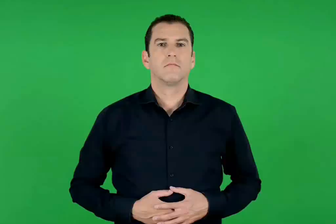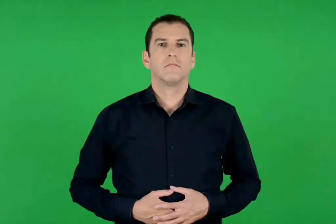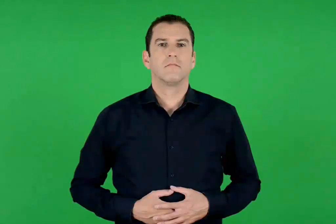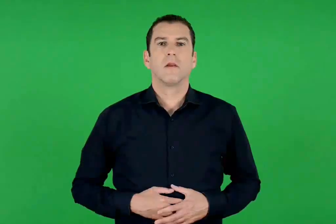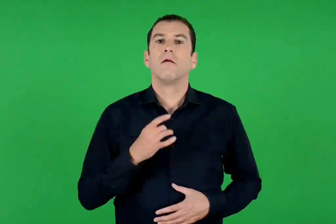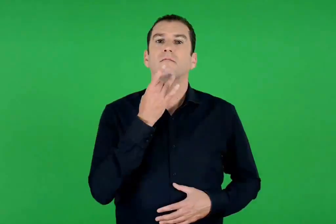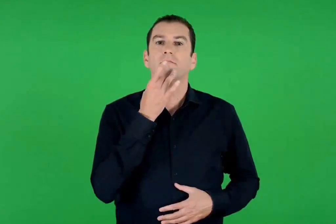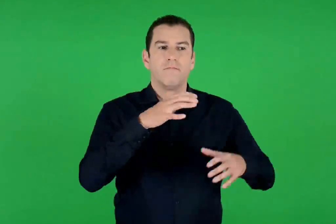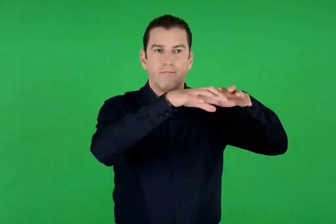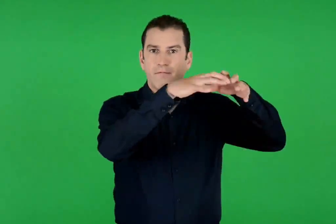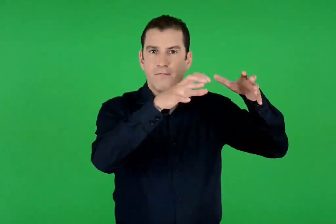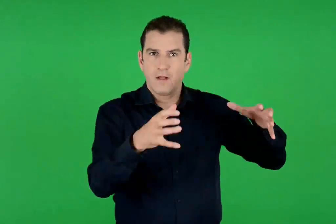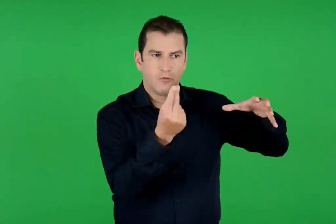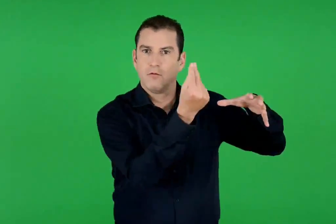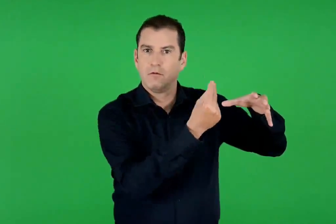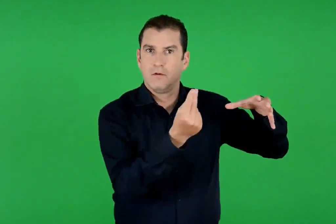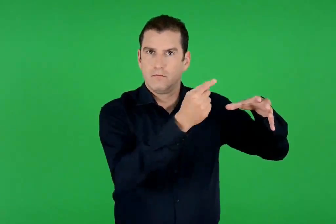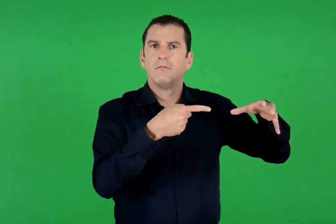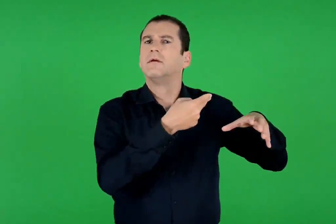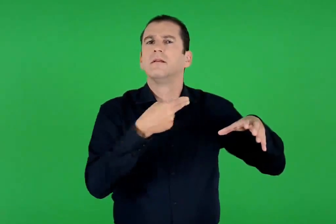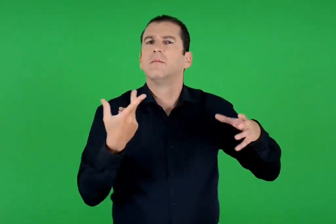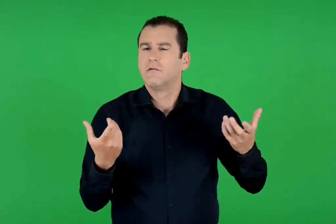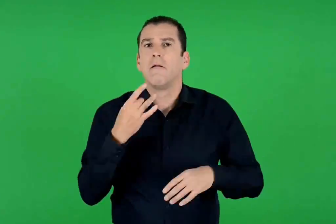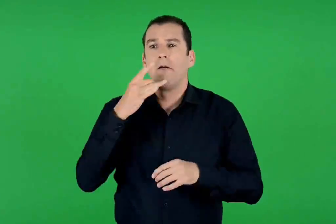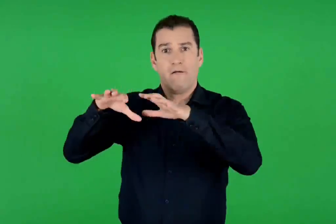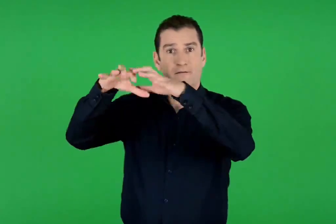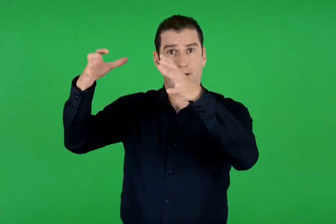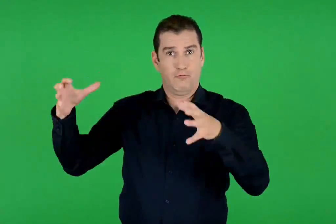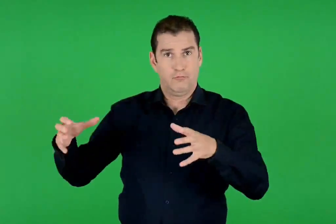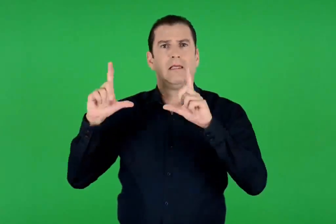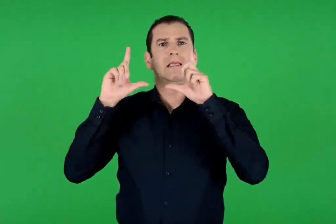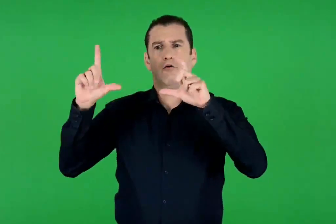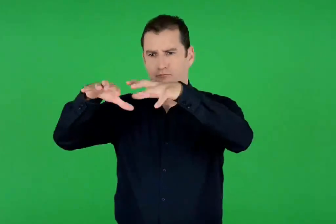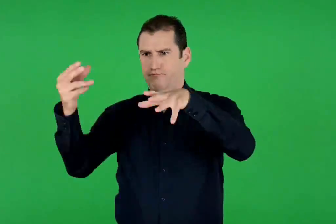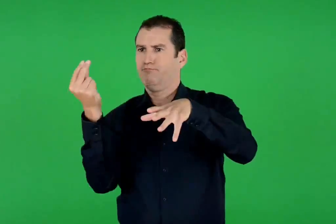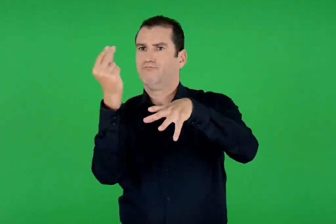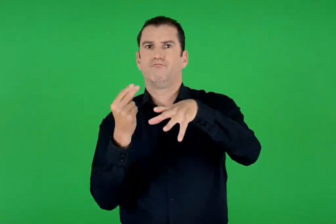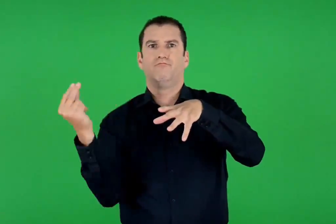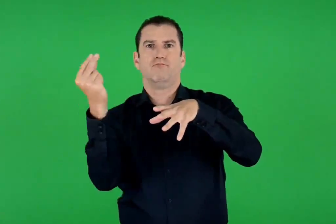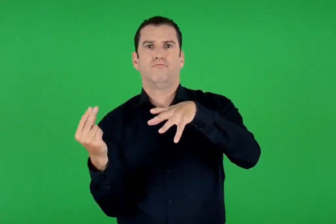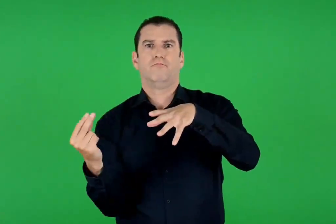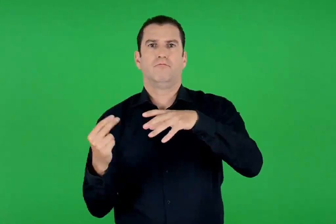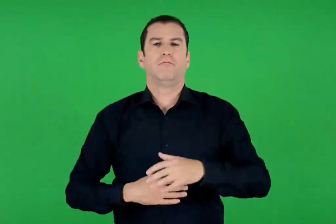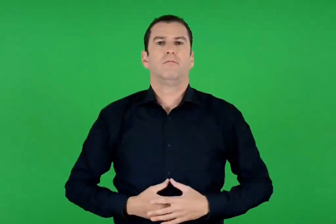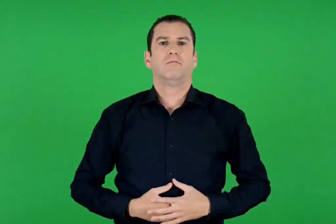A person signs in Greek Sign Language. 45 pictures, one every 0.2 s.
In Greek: βραχογραφία εικόνα ζωγραφισμένη σε βράχο
